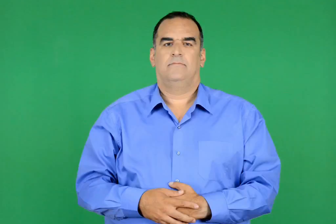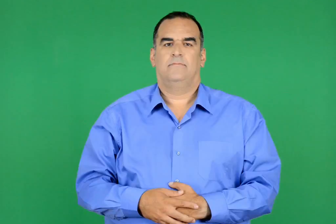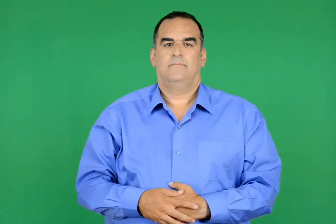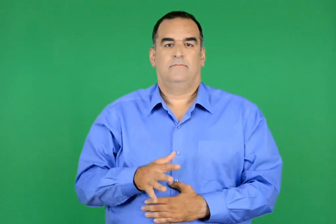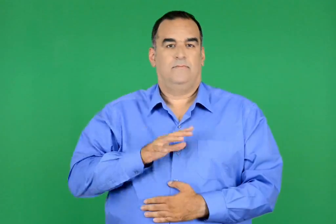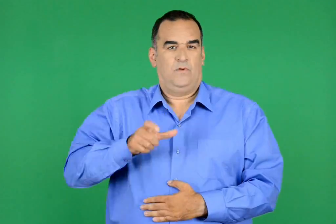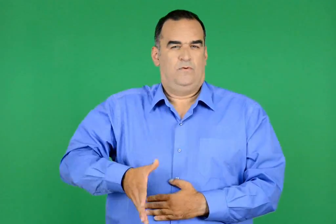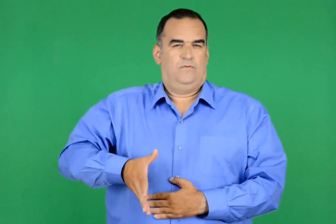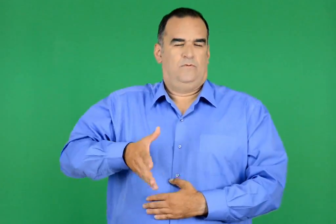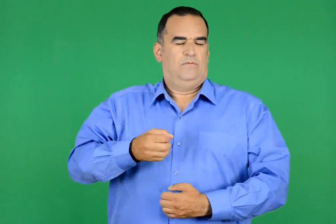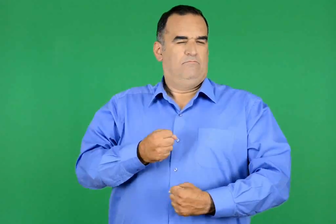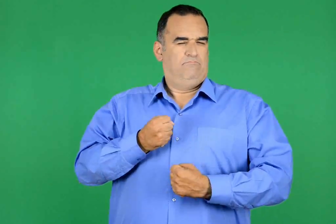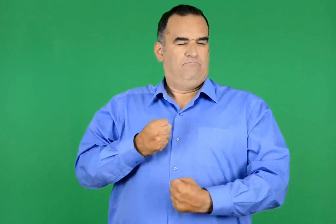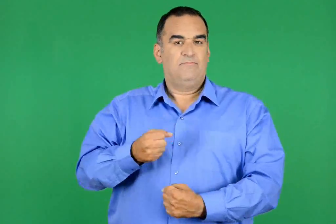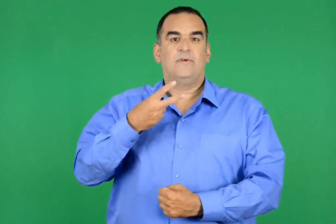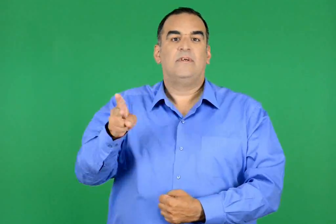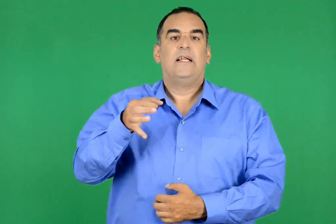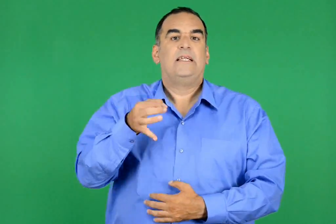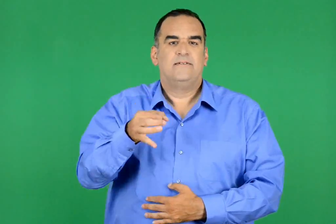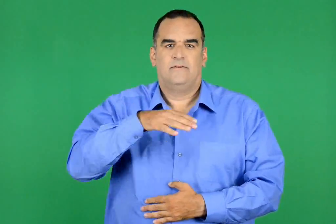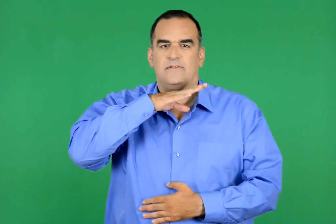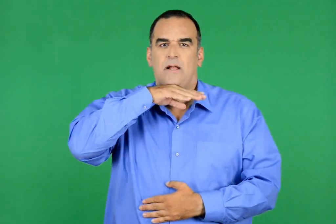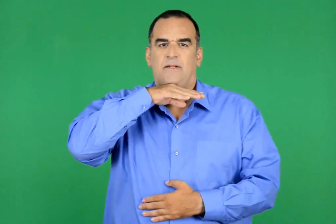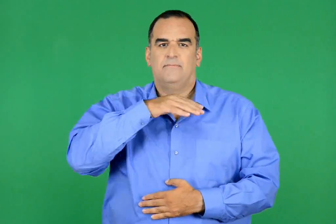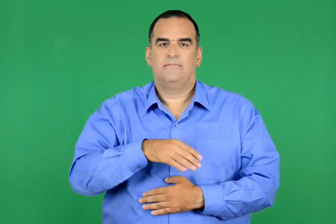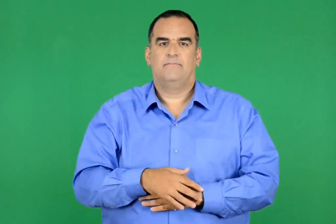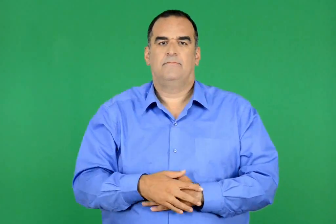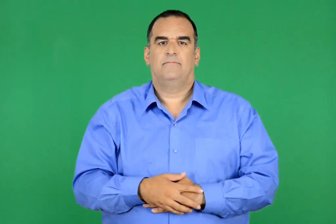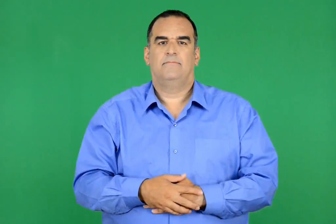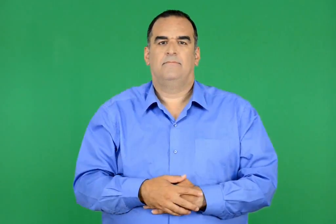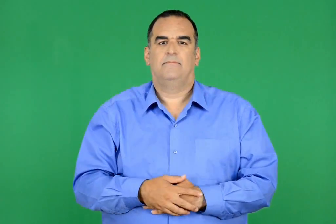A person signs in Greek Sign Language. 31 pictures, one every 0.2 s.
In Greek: ο γίγαντας της σαλαμίνας
